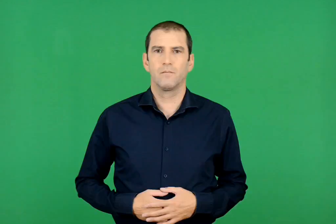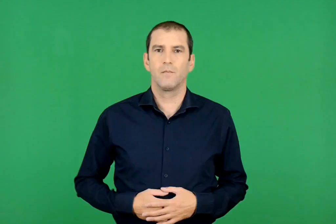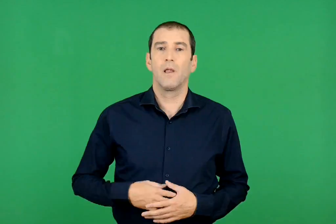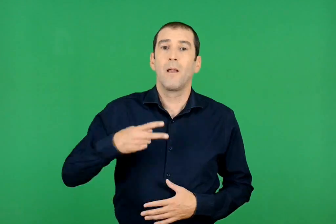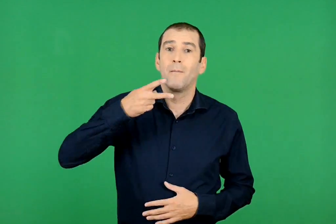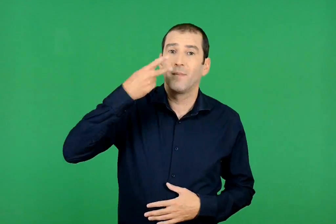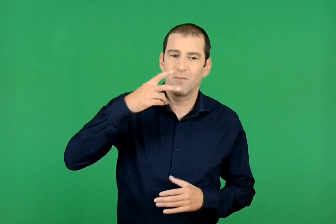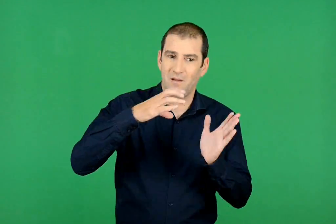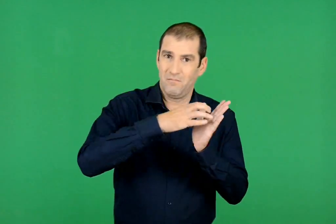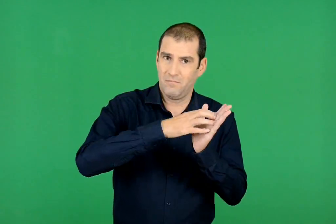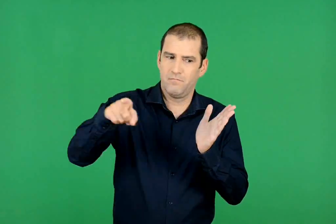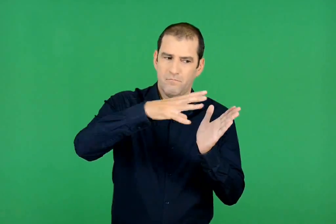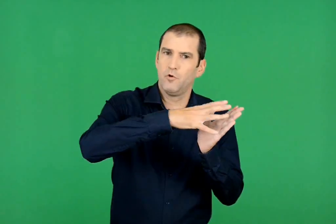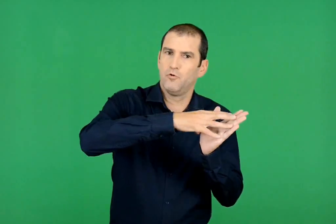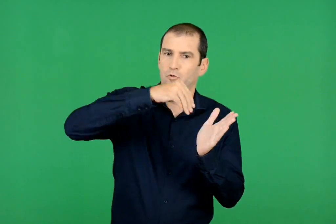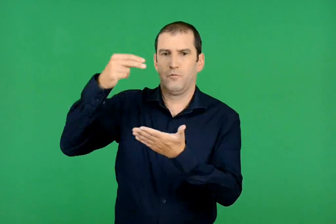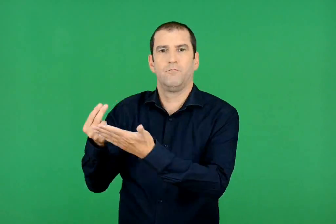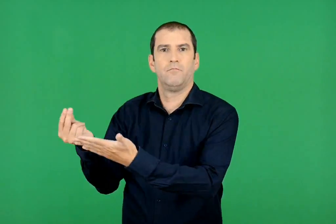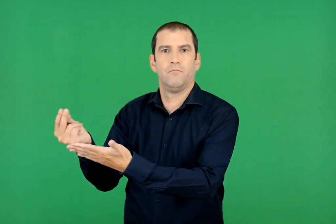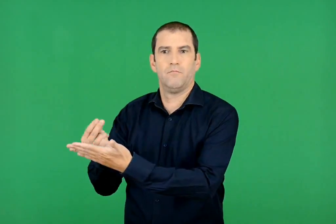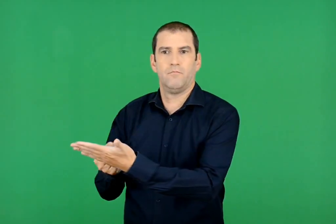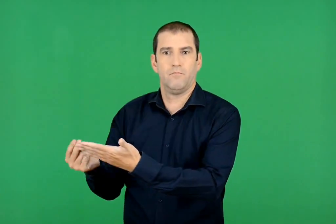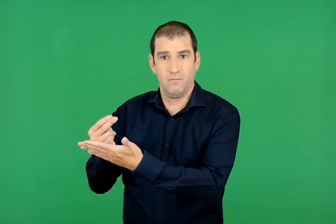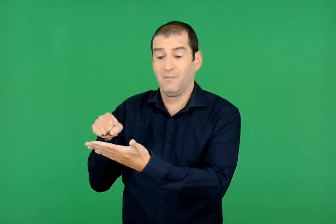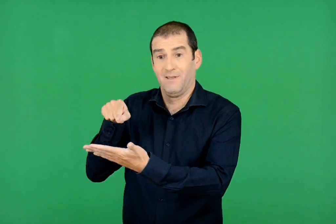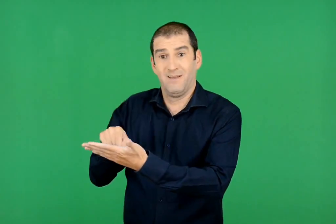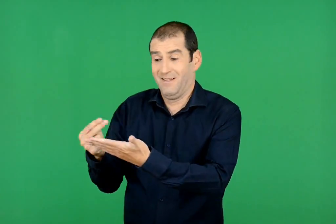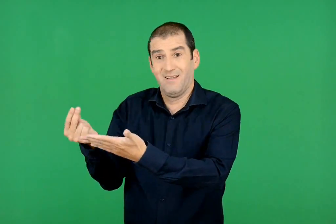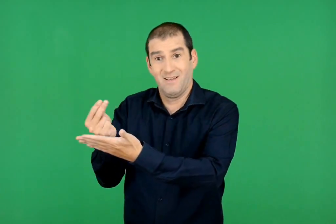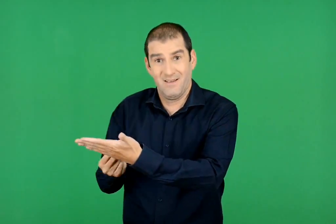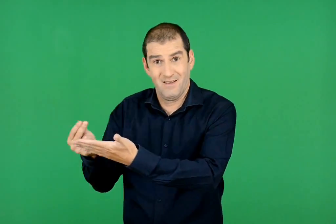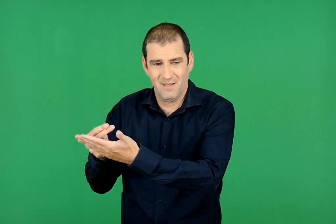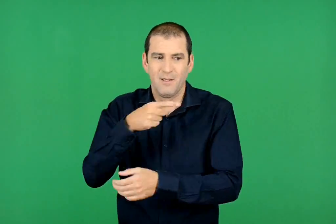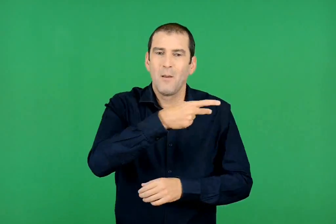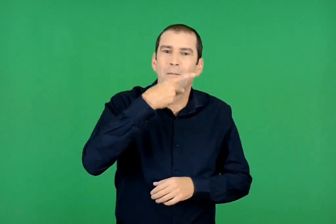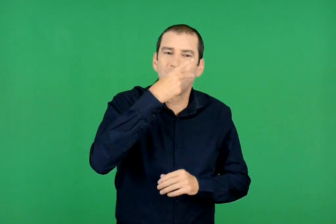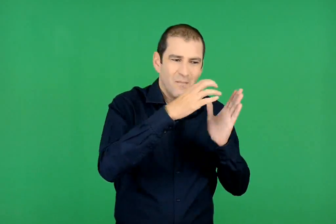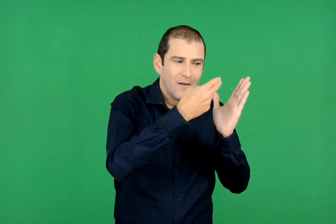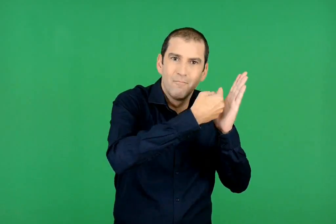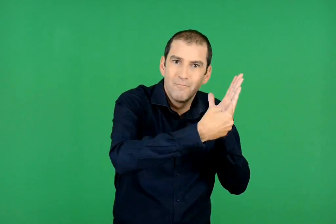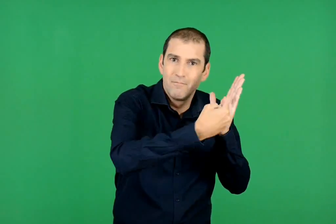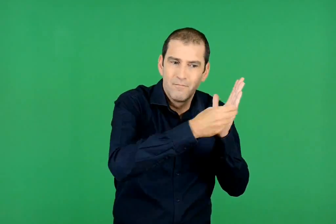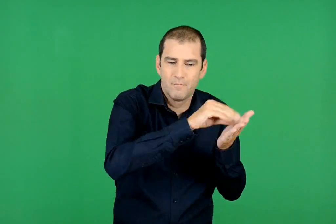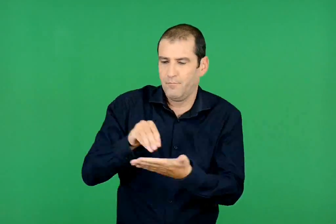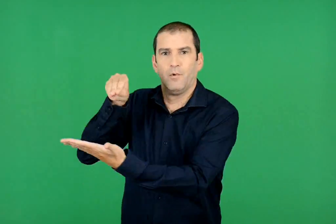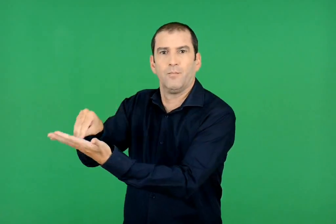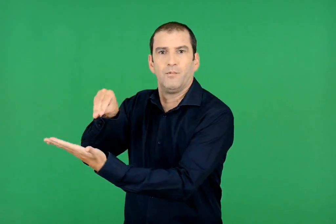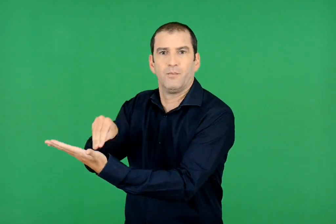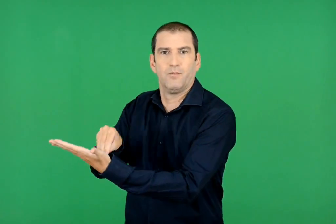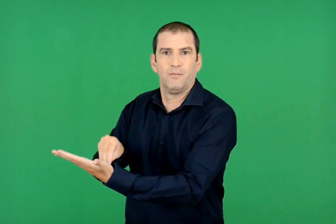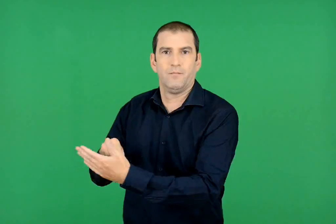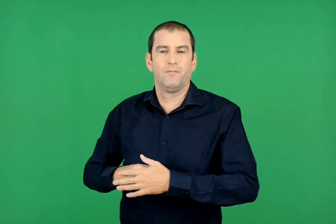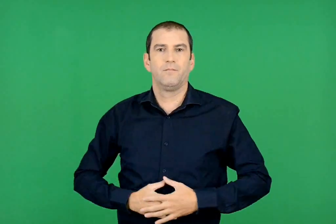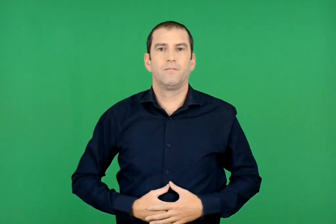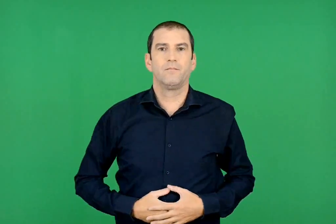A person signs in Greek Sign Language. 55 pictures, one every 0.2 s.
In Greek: να αποδώσετε το ποίημα με ζωγραφιές. κάτω από κάθε ζωγραφιά να βάλετε τις αντίστοιχες ποιητικές φράσεις
